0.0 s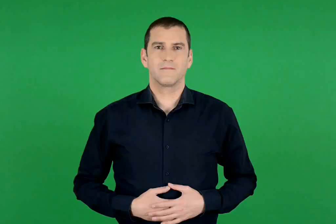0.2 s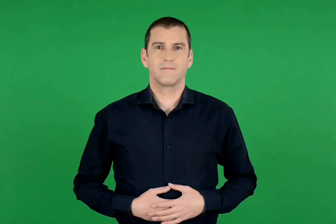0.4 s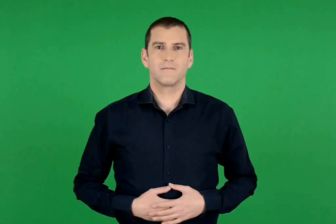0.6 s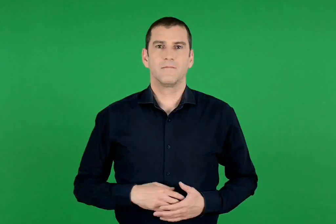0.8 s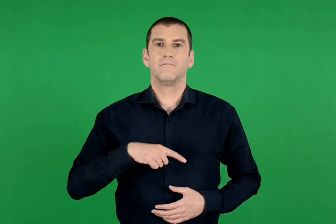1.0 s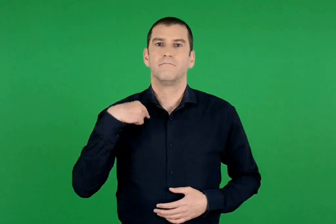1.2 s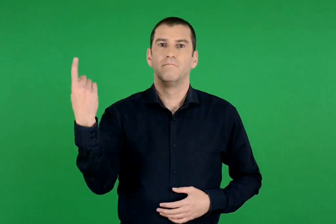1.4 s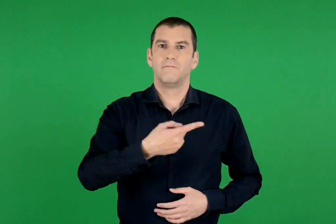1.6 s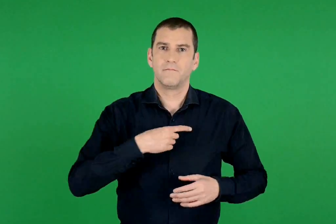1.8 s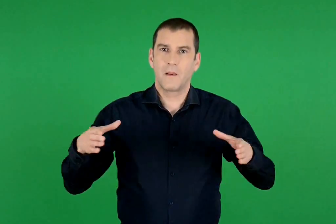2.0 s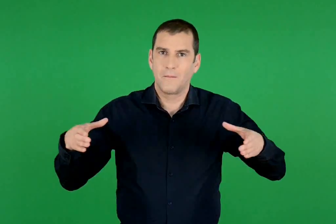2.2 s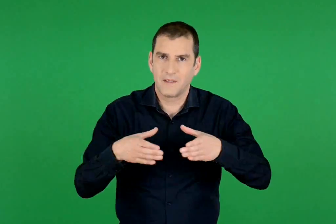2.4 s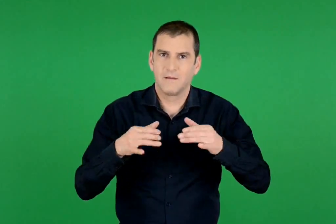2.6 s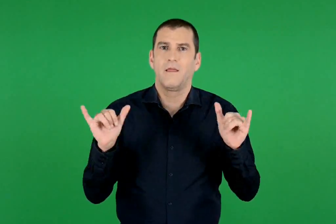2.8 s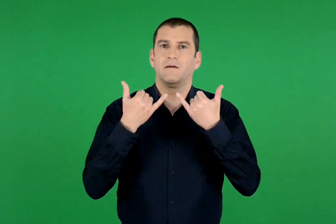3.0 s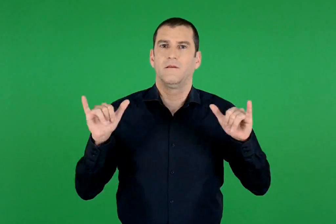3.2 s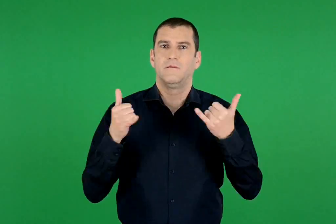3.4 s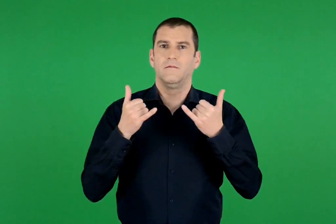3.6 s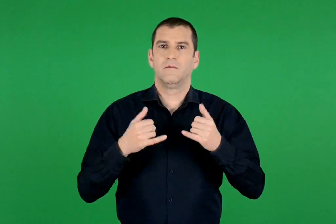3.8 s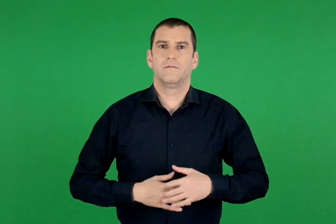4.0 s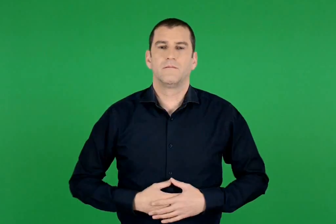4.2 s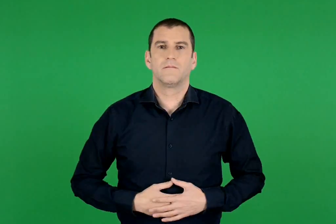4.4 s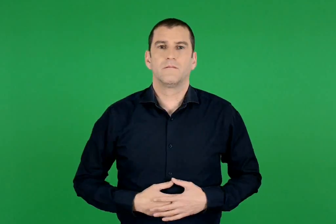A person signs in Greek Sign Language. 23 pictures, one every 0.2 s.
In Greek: διασκεδάζουμε μαζί
